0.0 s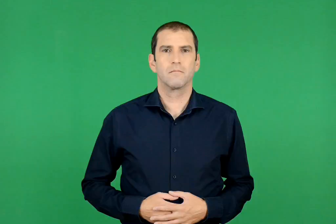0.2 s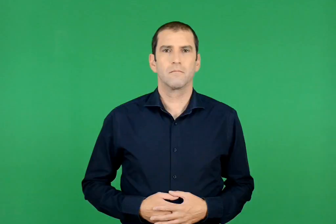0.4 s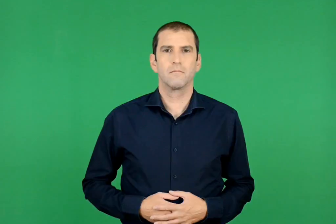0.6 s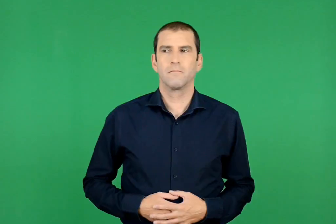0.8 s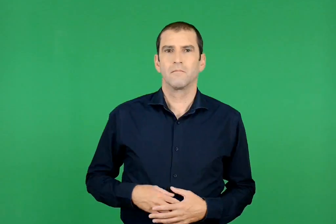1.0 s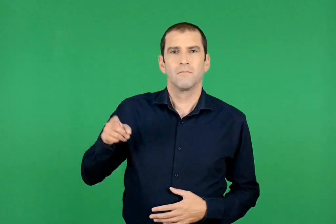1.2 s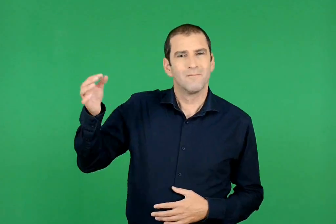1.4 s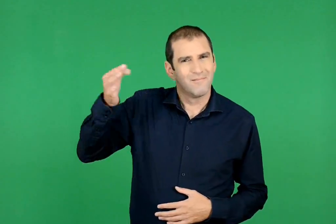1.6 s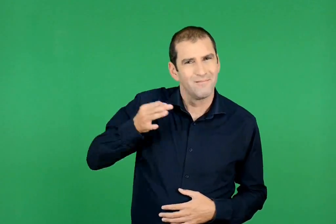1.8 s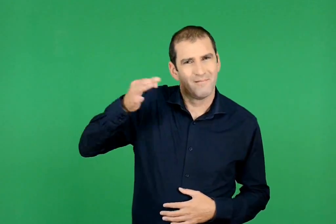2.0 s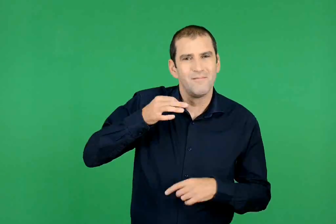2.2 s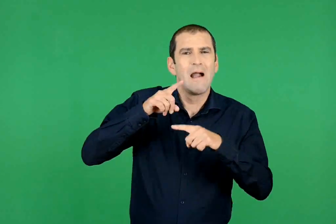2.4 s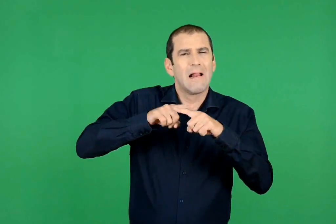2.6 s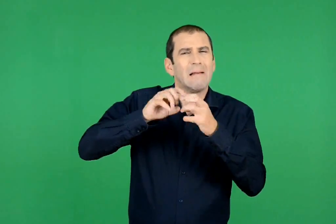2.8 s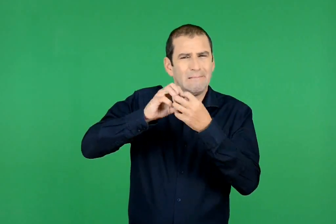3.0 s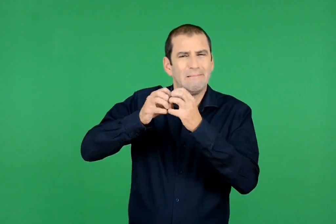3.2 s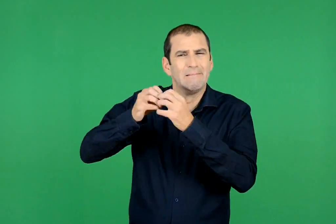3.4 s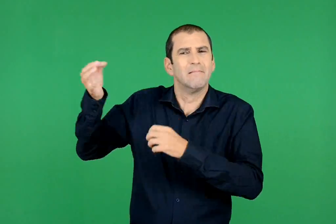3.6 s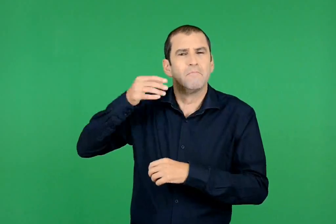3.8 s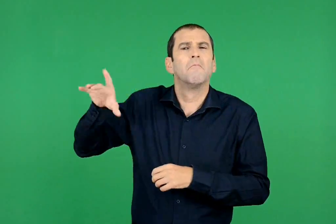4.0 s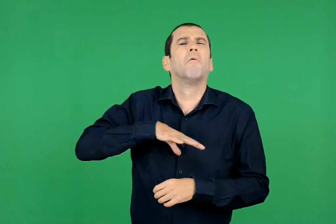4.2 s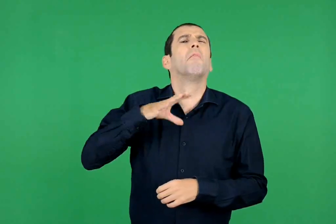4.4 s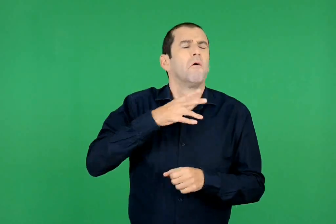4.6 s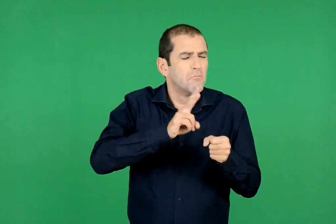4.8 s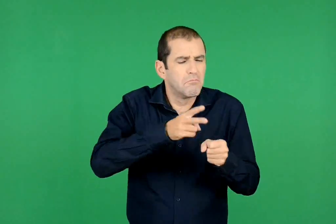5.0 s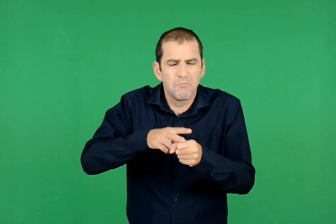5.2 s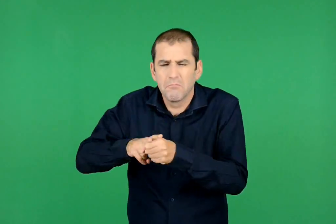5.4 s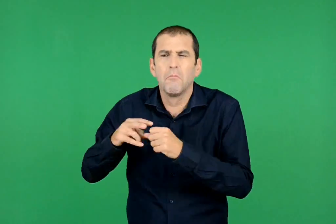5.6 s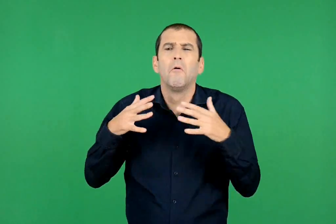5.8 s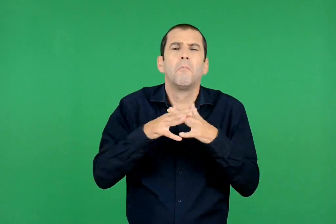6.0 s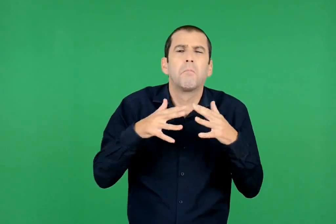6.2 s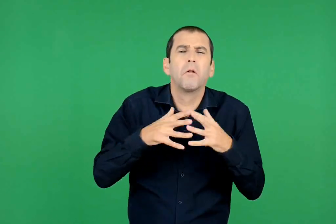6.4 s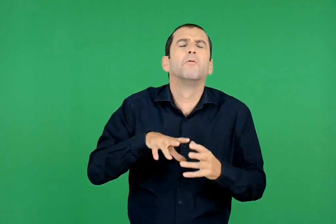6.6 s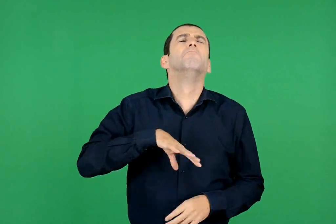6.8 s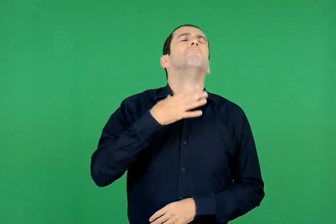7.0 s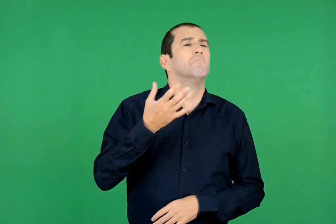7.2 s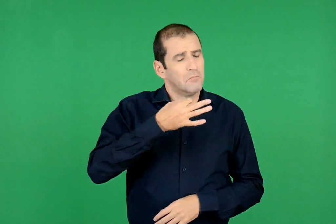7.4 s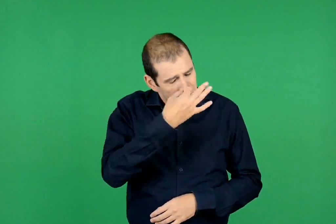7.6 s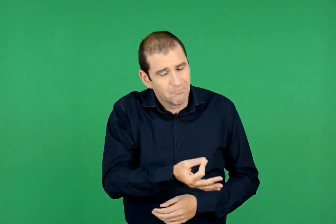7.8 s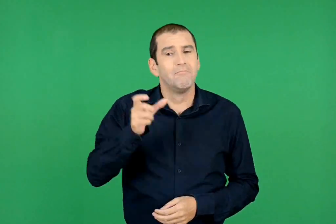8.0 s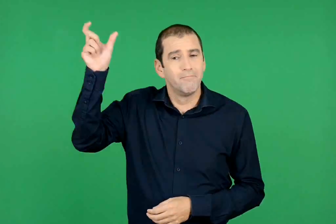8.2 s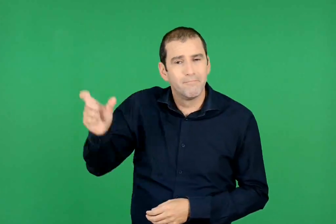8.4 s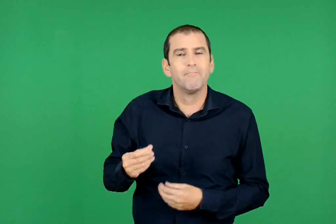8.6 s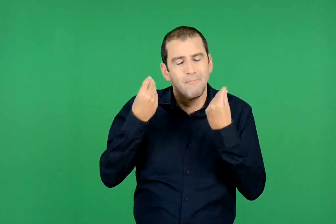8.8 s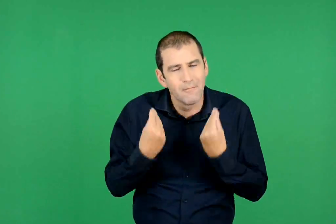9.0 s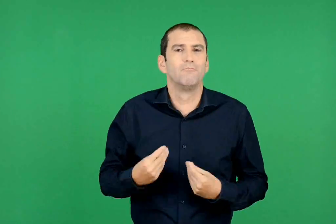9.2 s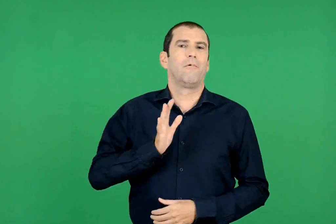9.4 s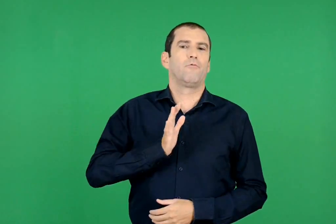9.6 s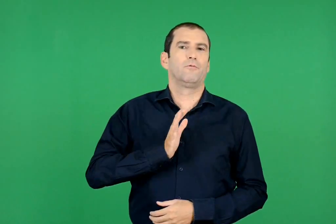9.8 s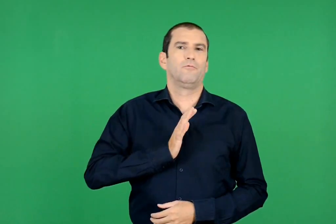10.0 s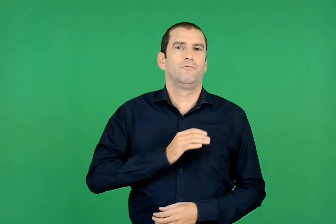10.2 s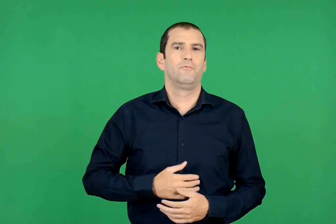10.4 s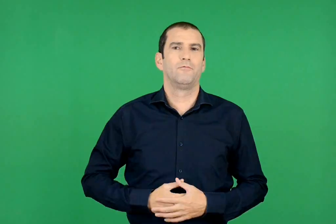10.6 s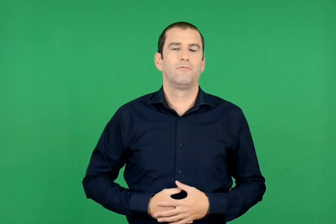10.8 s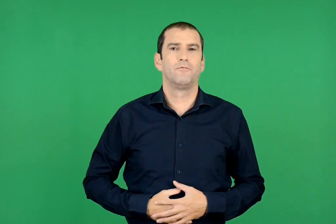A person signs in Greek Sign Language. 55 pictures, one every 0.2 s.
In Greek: με τα κουτσό ελληνικά του μας είπε πως δεν ήθελε σκοτωμούς , ούτε τον πόλεμο σου λέω , είναι καλός άνθρωπος ο τζοβάνι
